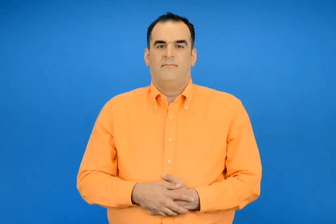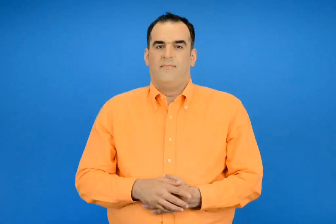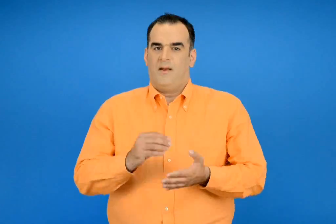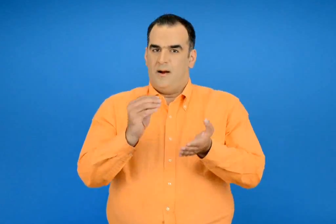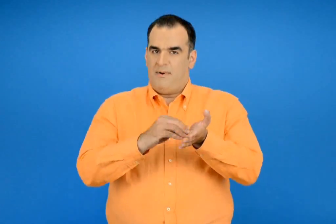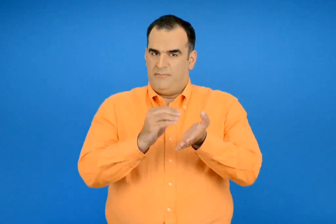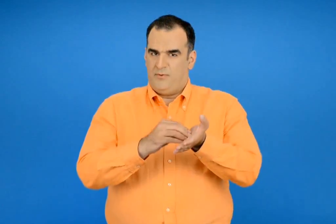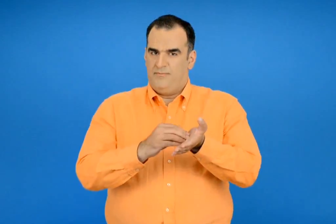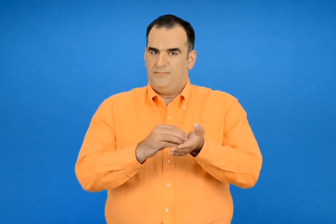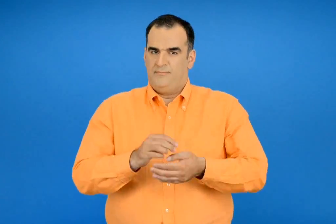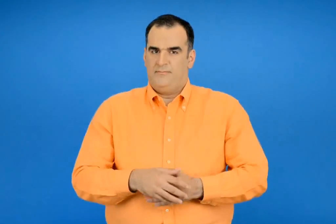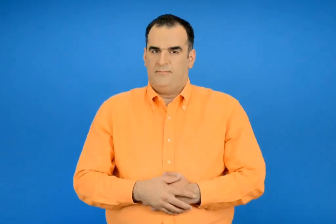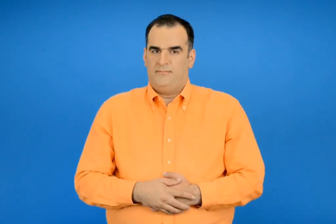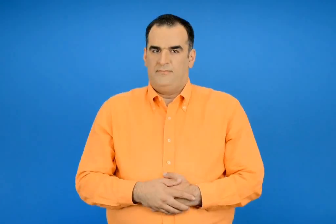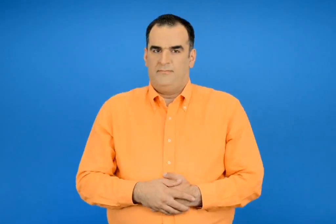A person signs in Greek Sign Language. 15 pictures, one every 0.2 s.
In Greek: επαναληπτικό
